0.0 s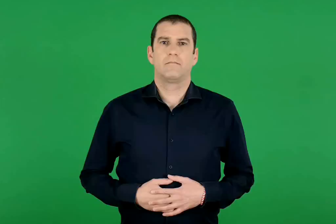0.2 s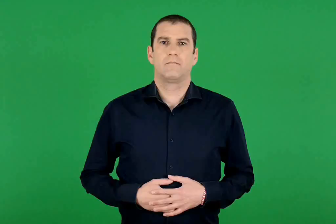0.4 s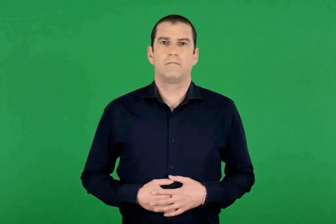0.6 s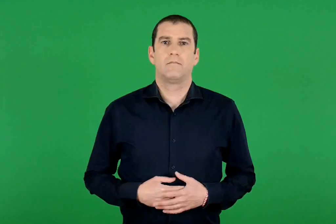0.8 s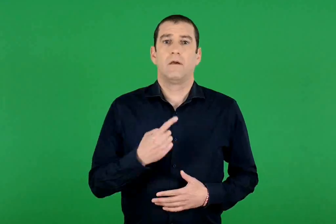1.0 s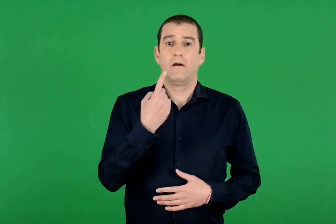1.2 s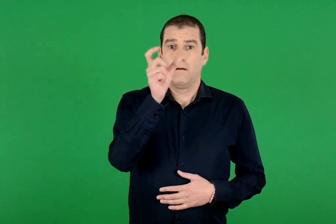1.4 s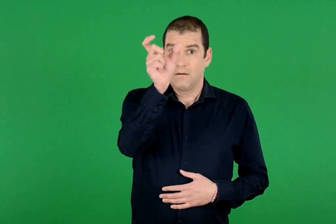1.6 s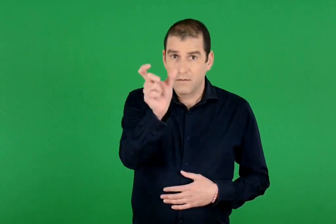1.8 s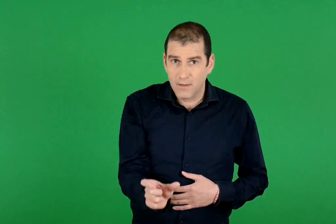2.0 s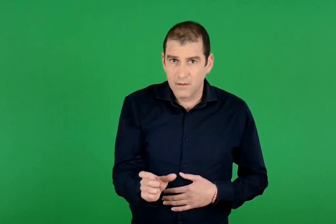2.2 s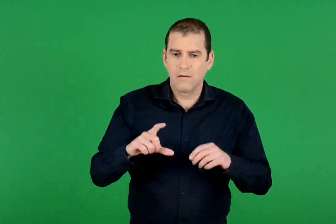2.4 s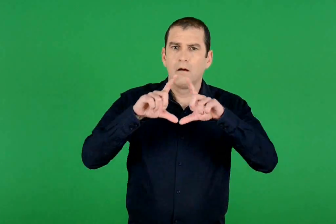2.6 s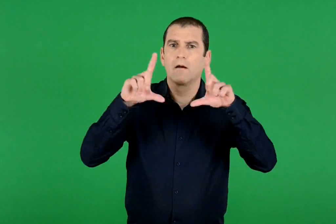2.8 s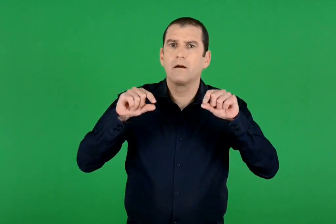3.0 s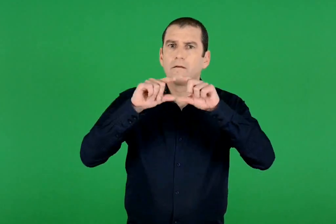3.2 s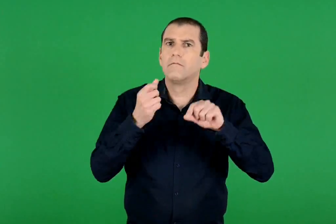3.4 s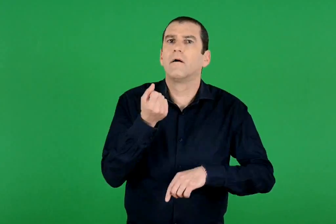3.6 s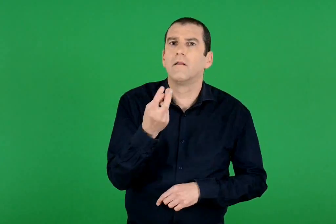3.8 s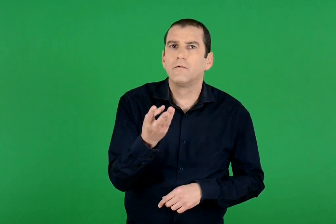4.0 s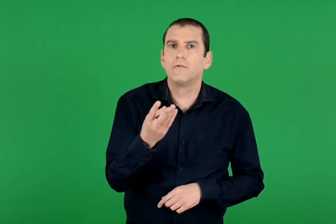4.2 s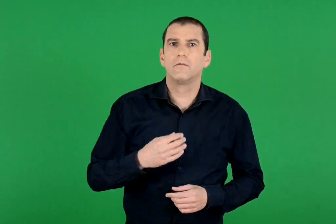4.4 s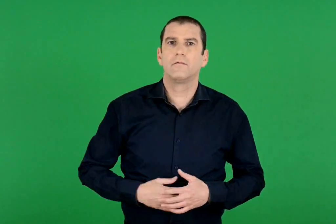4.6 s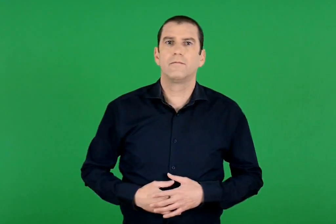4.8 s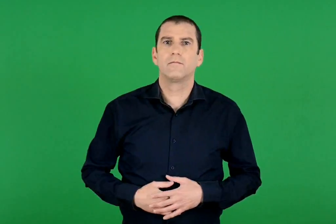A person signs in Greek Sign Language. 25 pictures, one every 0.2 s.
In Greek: αριθμός καρτών του κάθε παιδιού
